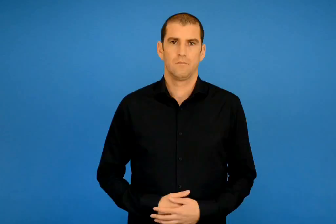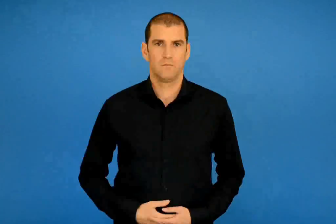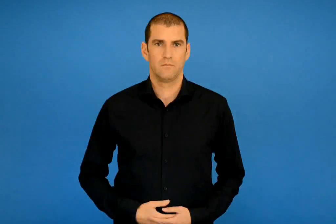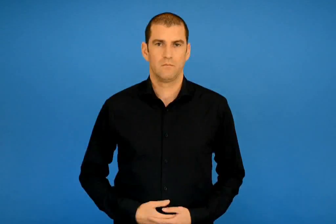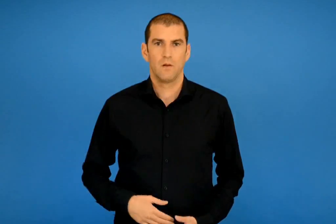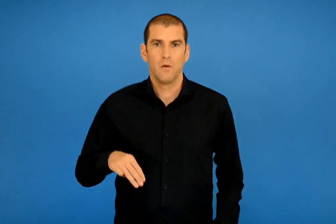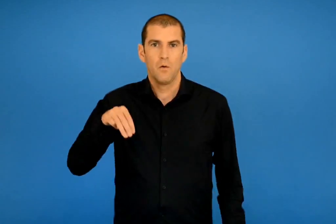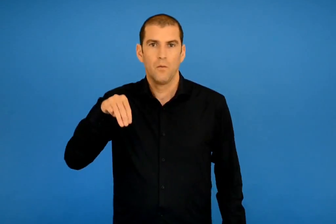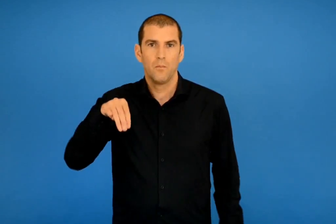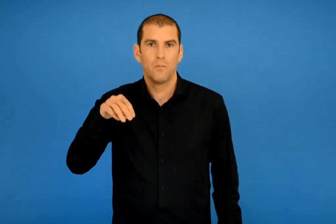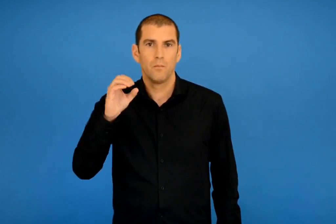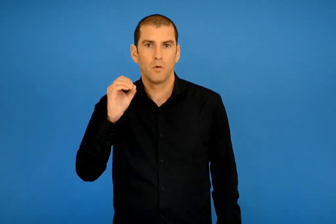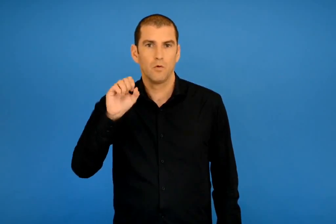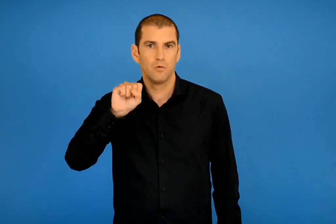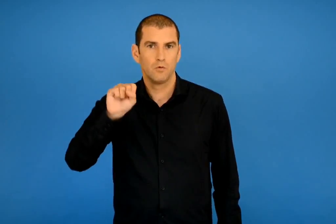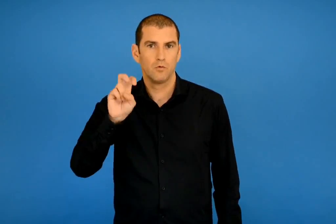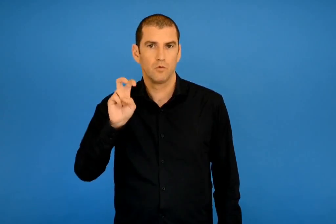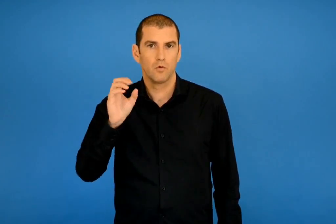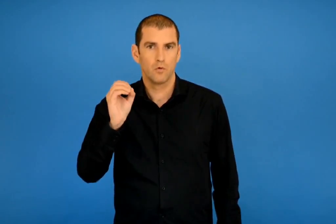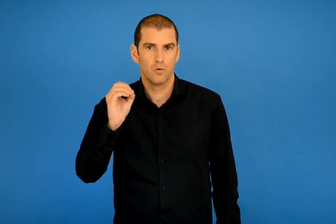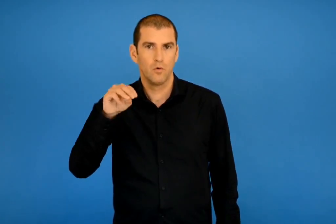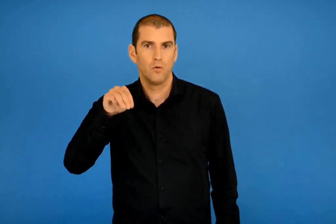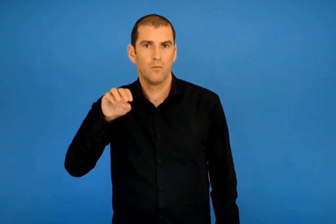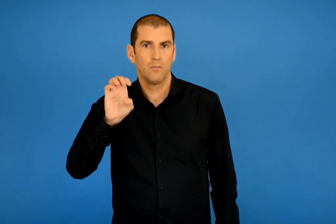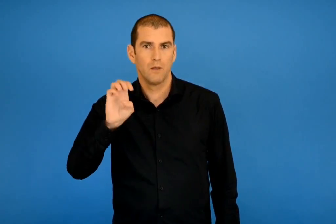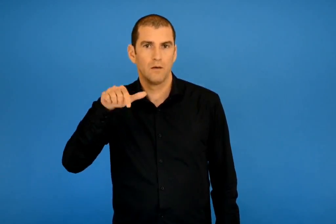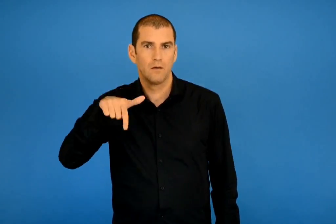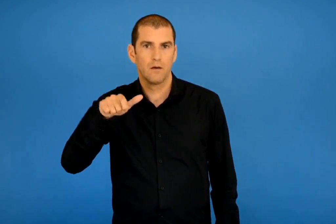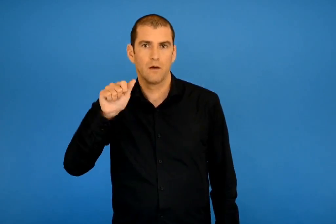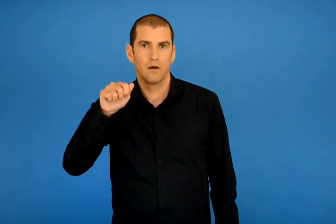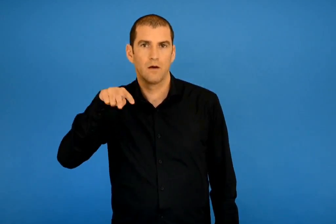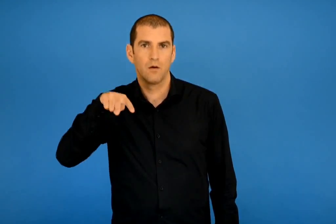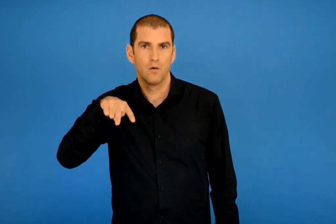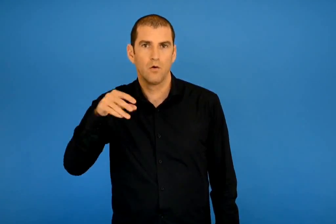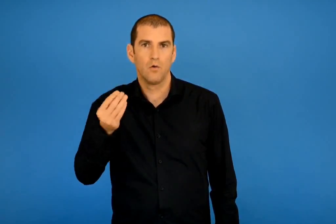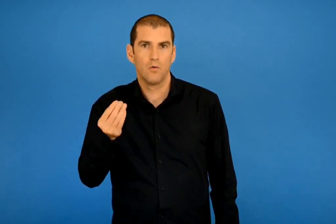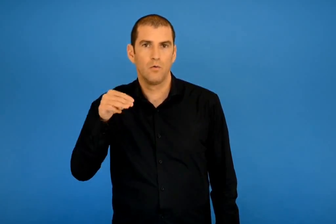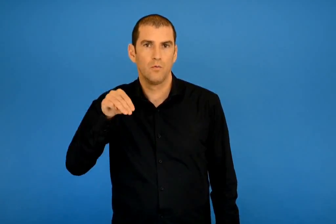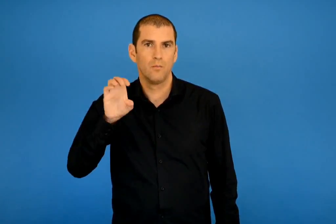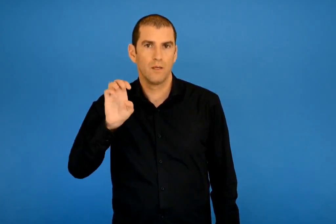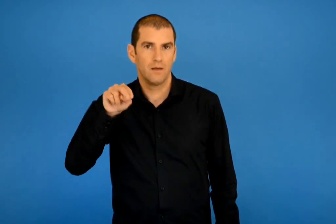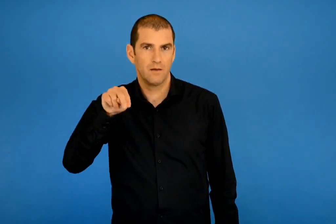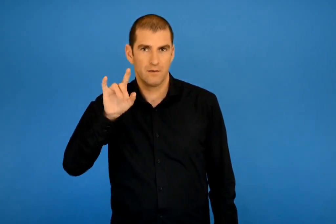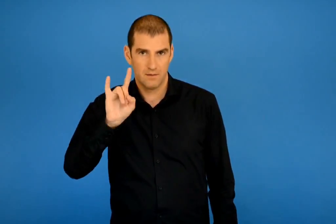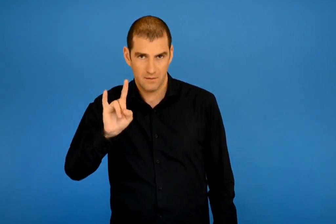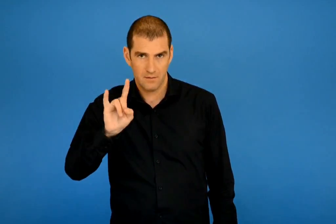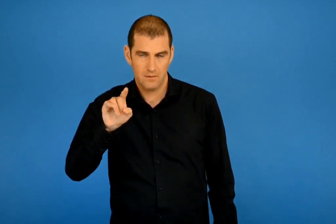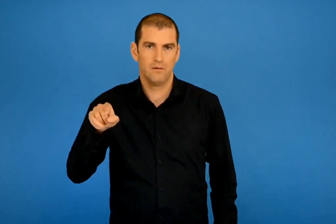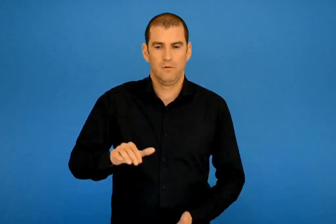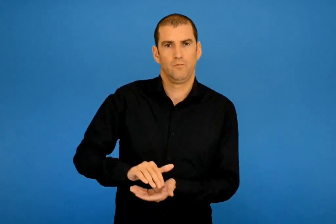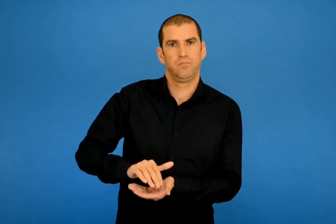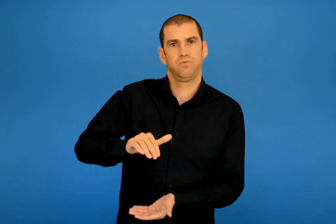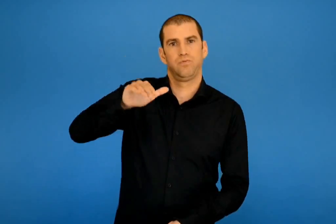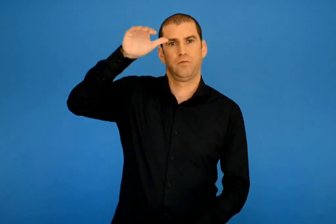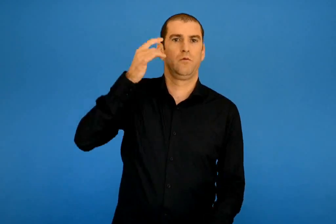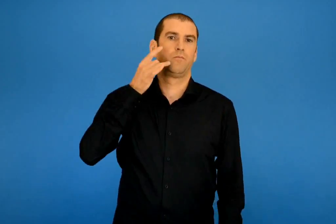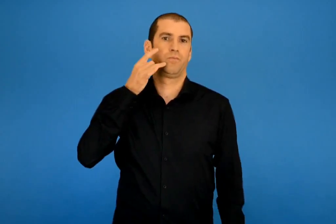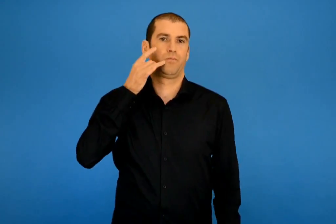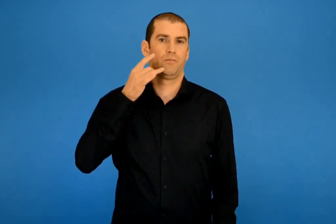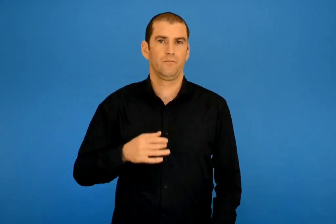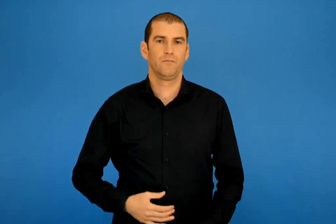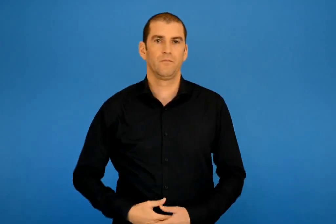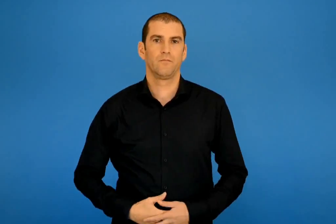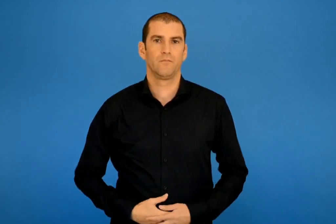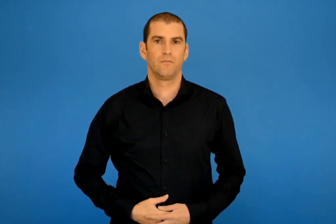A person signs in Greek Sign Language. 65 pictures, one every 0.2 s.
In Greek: μοσχομεγαλωμένη καλοαναθρεμμένη
